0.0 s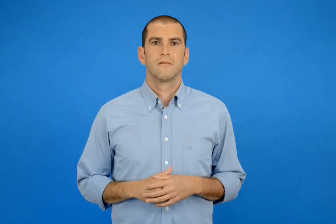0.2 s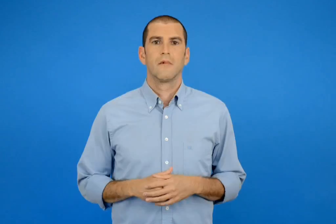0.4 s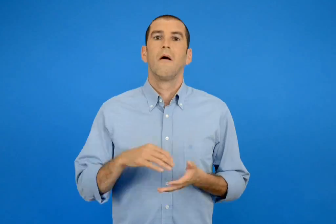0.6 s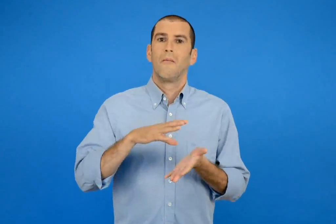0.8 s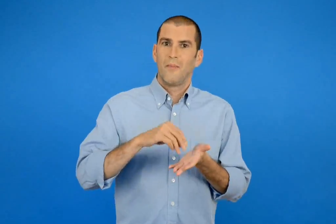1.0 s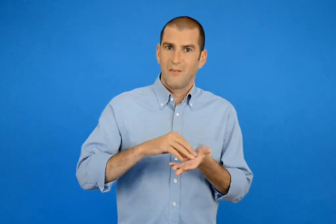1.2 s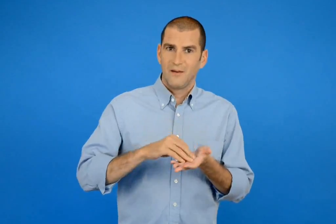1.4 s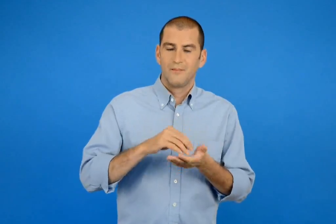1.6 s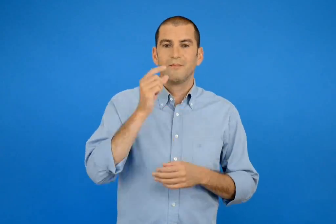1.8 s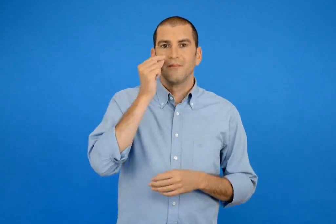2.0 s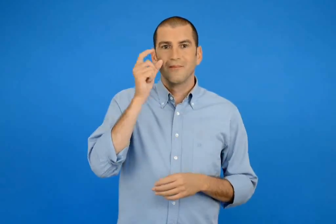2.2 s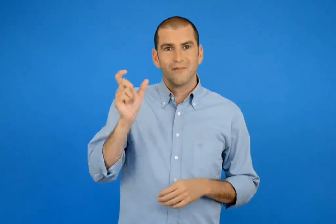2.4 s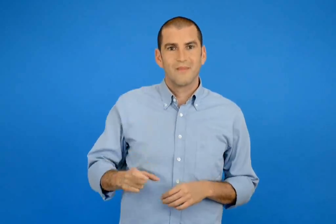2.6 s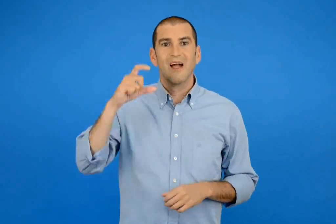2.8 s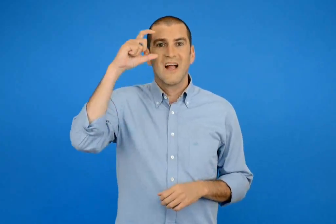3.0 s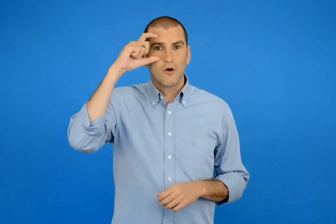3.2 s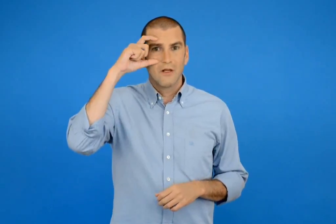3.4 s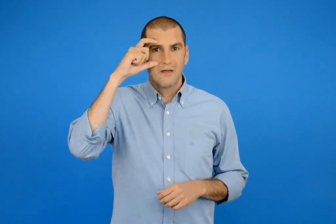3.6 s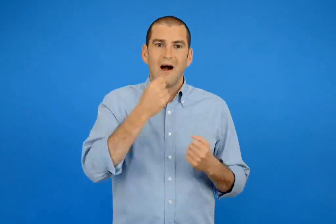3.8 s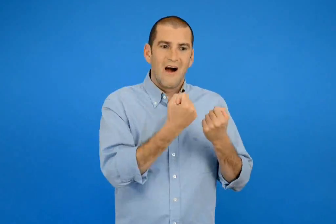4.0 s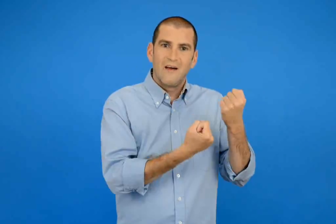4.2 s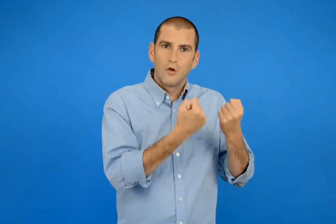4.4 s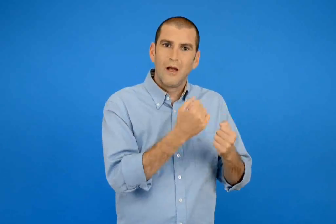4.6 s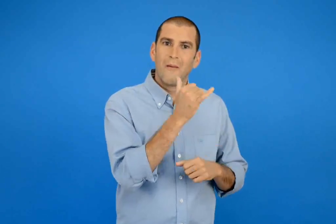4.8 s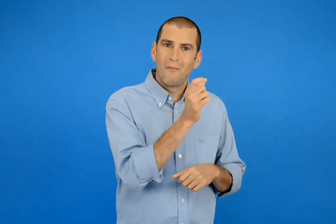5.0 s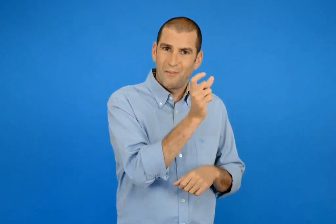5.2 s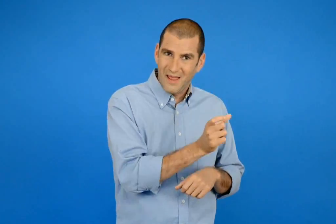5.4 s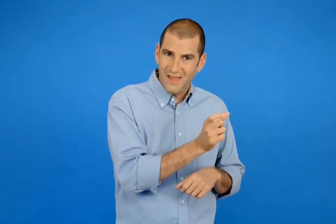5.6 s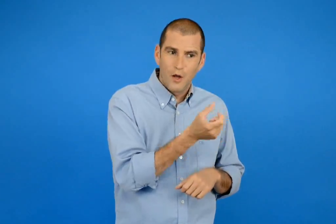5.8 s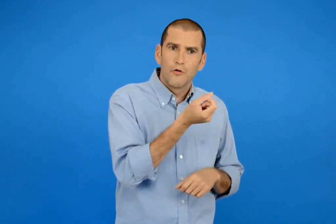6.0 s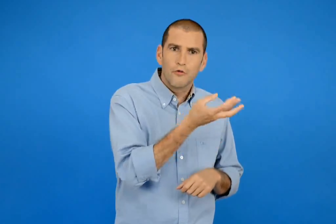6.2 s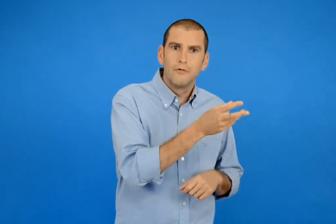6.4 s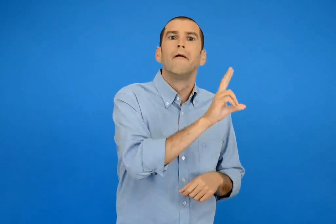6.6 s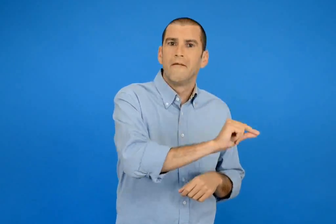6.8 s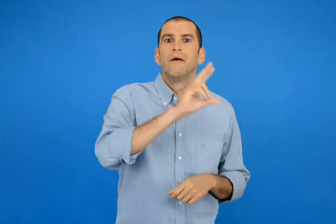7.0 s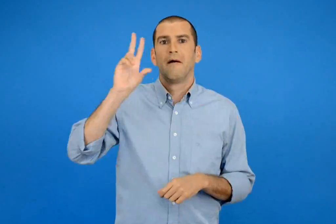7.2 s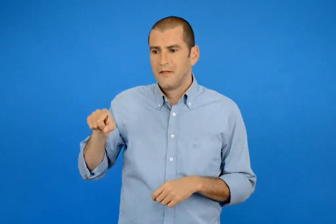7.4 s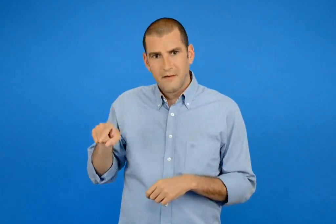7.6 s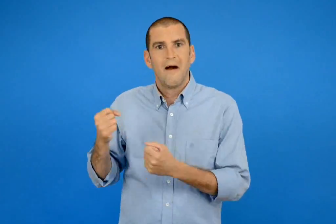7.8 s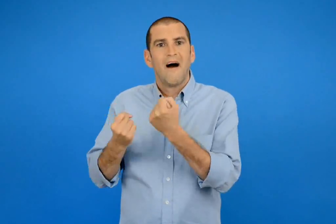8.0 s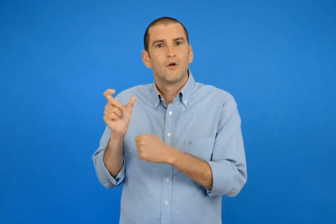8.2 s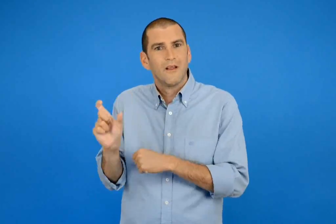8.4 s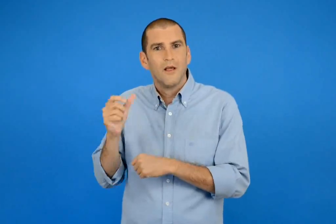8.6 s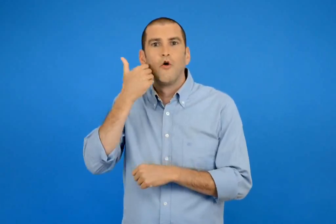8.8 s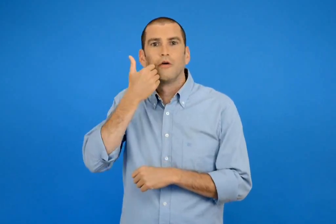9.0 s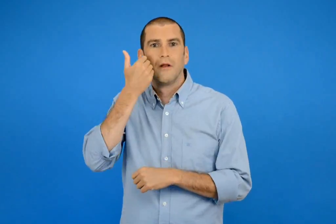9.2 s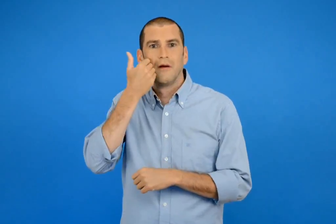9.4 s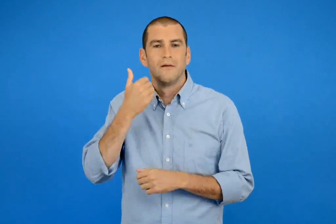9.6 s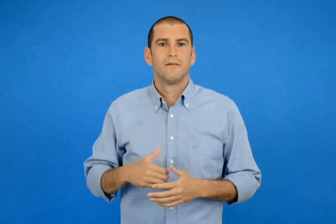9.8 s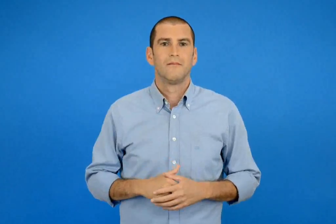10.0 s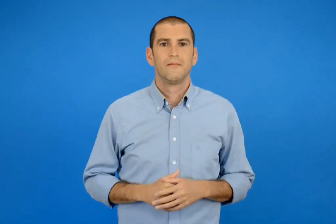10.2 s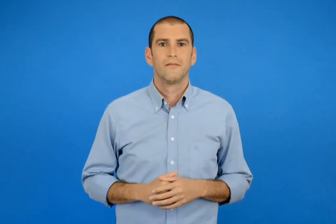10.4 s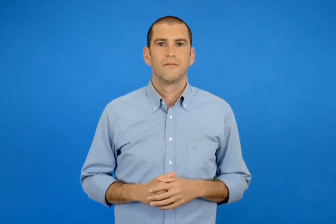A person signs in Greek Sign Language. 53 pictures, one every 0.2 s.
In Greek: παράδειγμα τα μπλε αυτοκινητάκια του νικόλα είναι τόσα όσα και τα κόκκινα αυτοκινητάκια
